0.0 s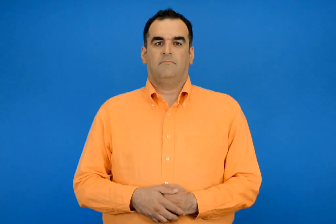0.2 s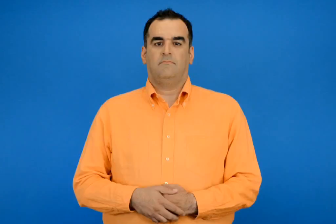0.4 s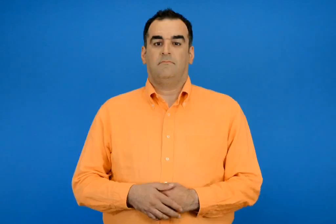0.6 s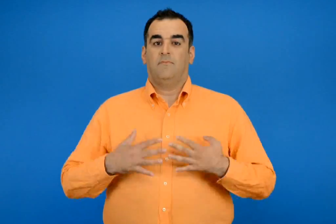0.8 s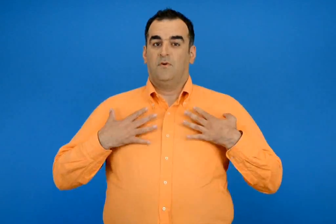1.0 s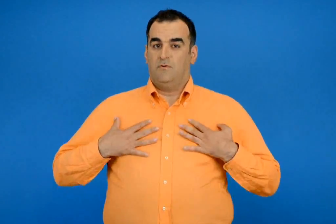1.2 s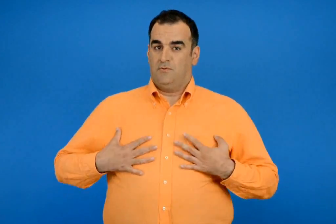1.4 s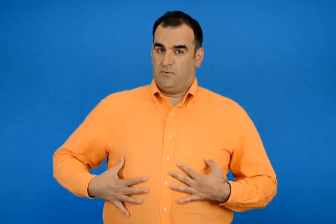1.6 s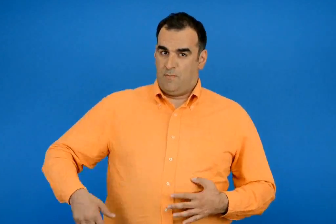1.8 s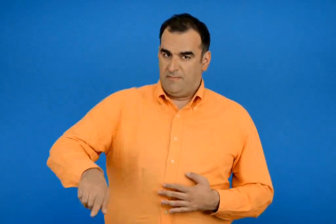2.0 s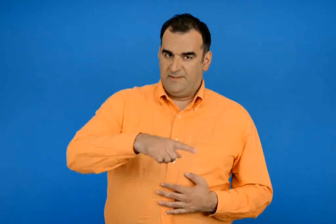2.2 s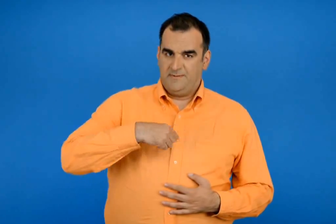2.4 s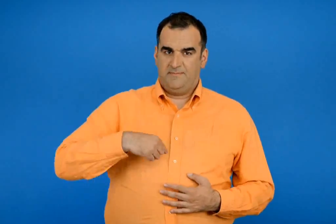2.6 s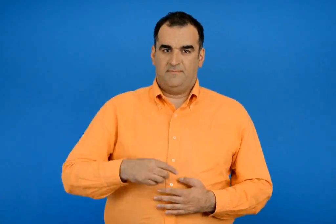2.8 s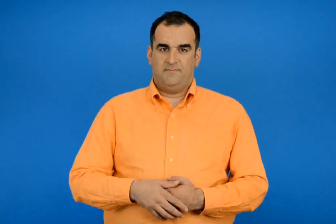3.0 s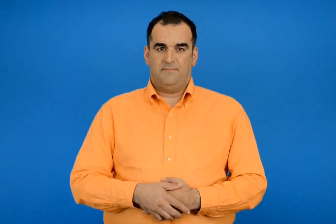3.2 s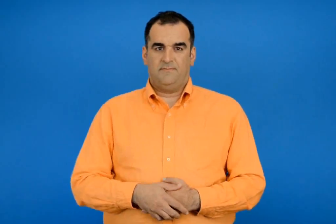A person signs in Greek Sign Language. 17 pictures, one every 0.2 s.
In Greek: με το σώμα μας
